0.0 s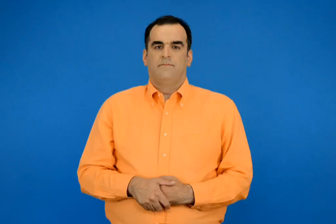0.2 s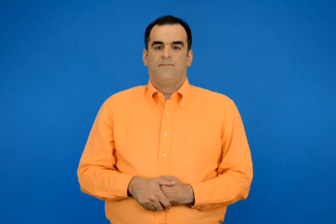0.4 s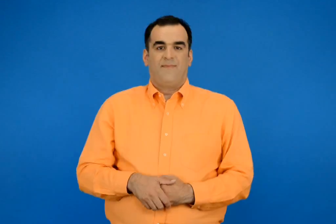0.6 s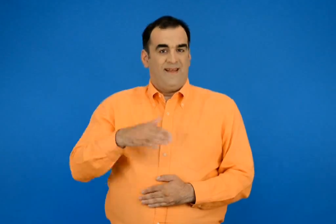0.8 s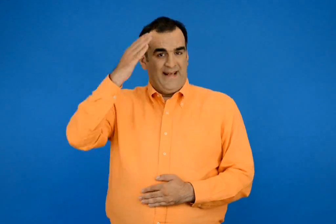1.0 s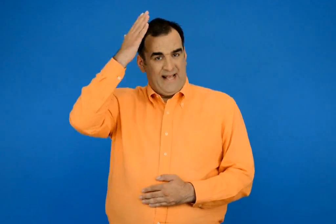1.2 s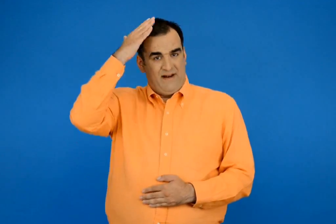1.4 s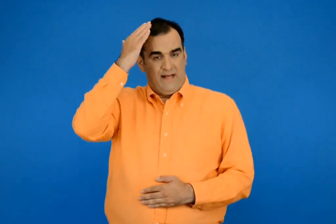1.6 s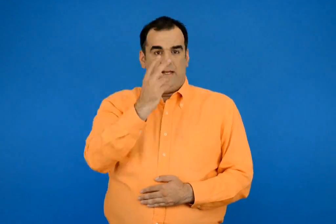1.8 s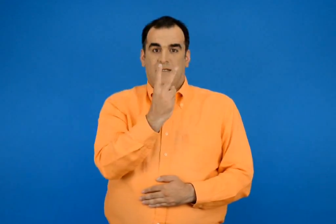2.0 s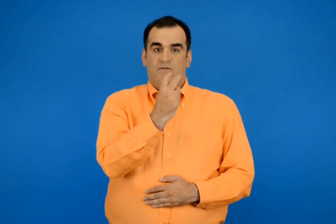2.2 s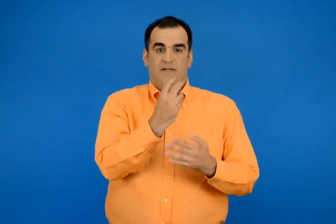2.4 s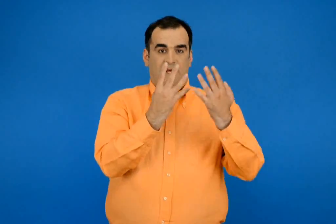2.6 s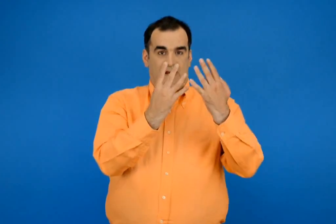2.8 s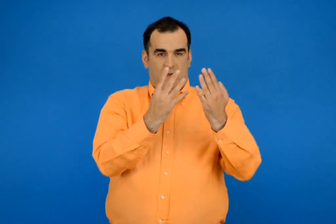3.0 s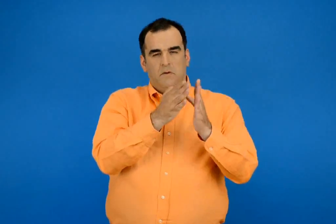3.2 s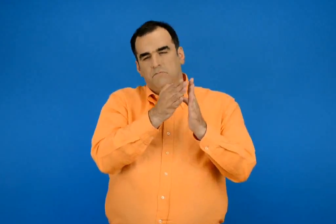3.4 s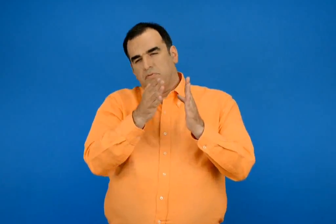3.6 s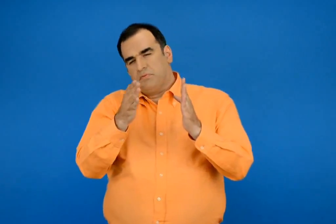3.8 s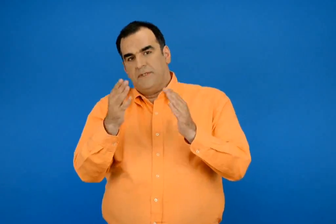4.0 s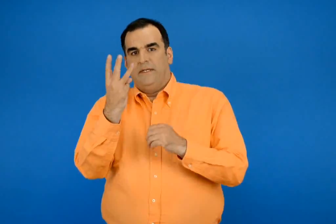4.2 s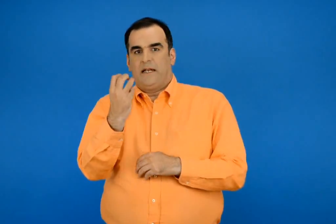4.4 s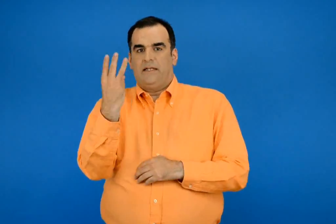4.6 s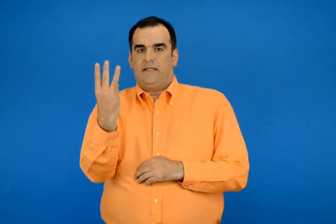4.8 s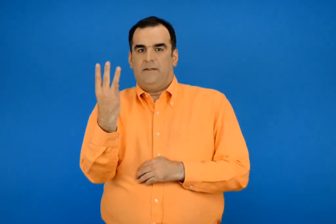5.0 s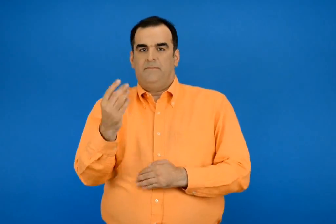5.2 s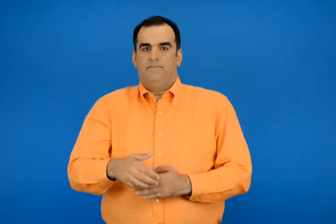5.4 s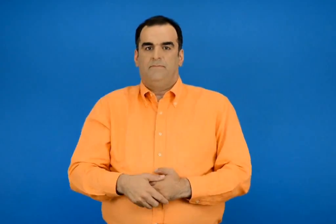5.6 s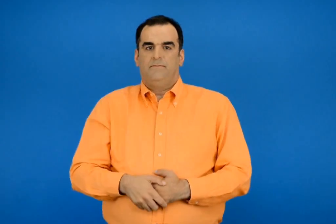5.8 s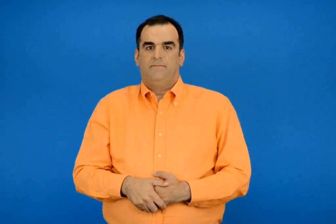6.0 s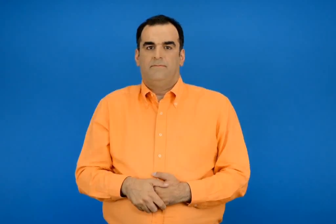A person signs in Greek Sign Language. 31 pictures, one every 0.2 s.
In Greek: κεφάλαια 29 - 33
